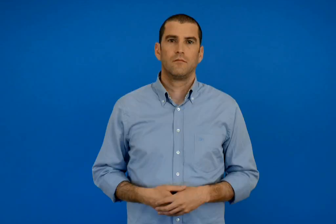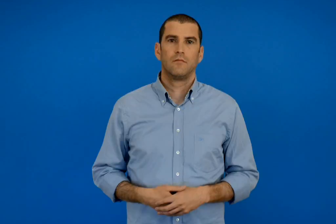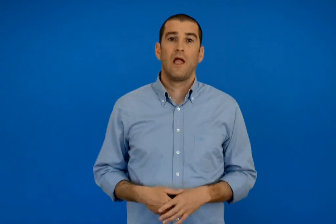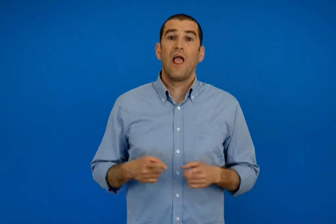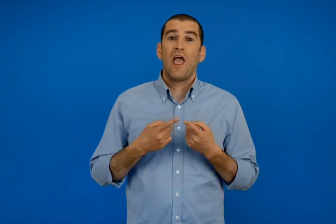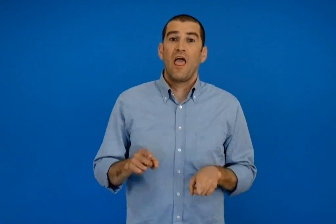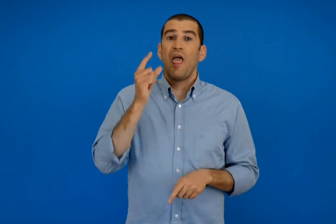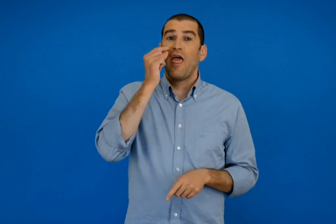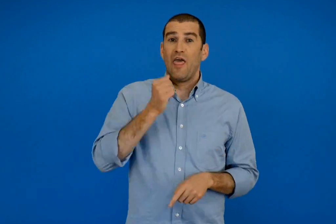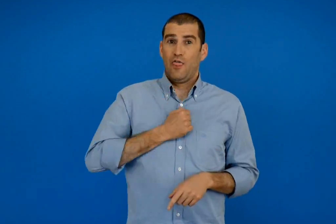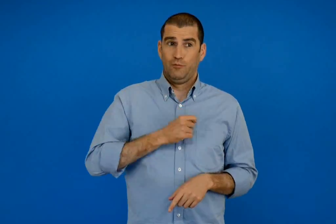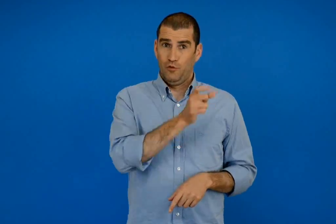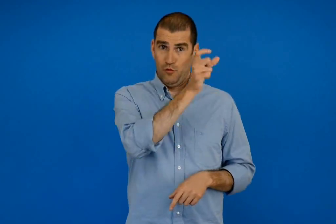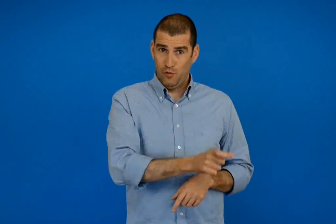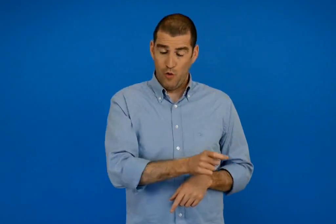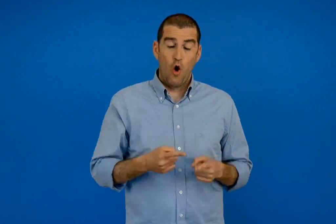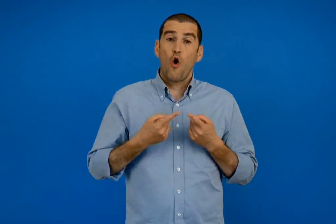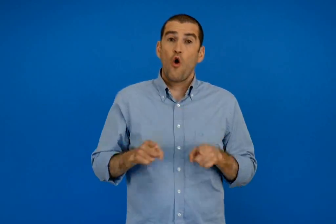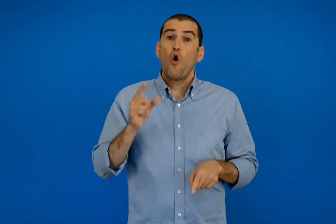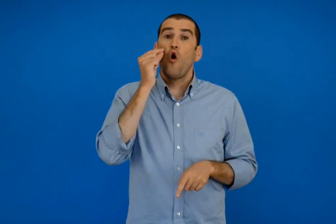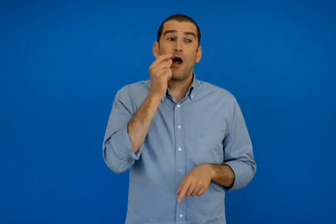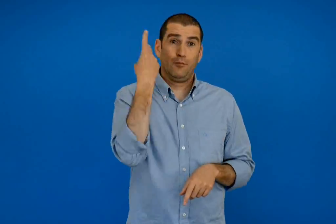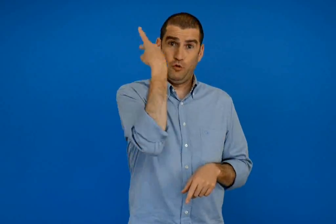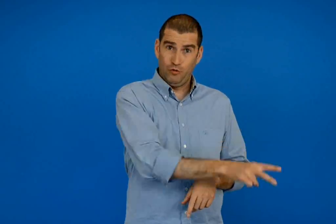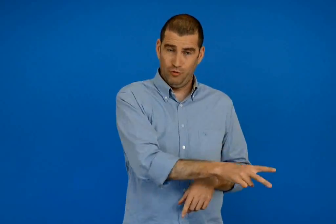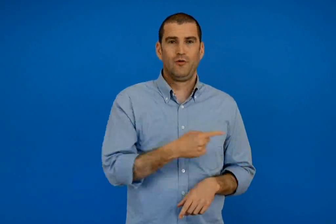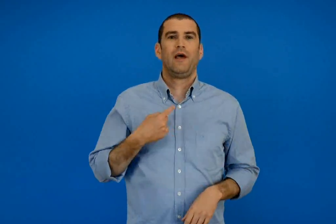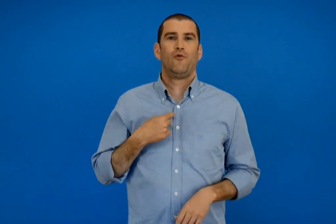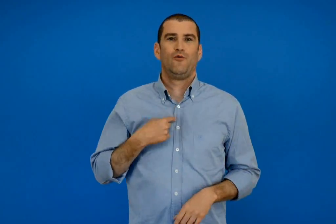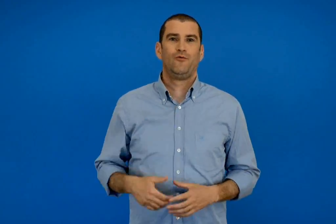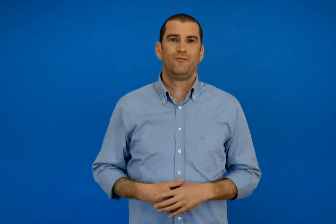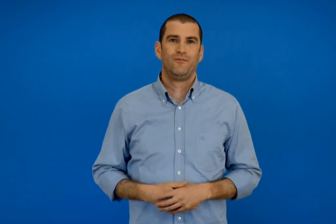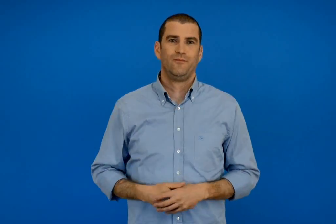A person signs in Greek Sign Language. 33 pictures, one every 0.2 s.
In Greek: ο ανιψιός του θείου μου είμαι εγώ
